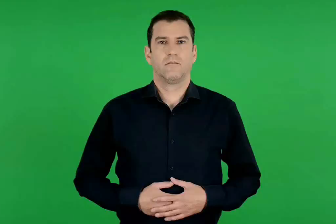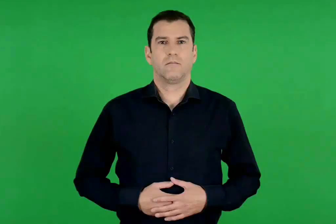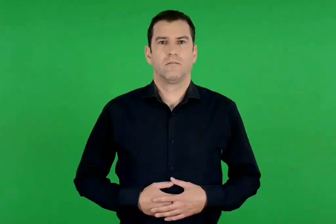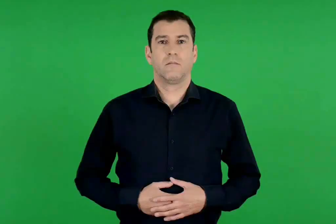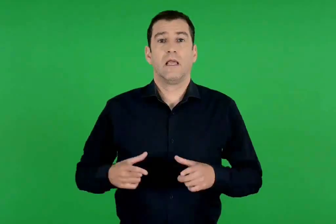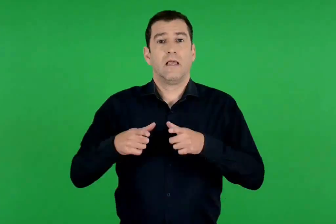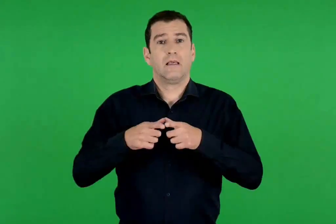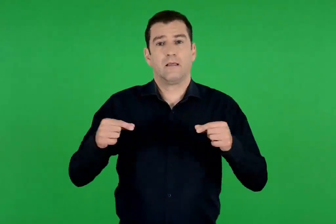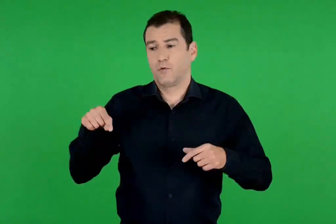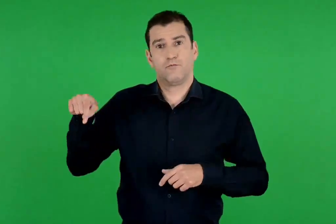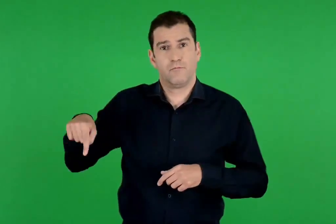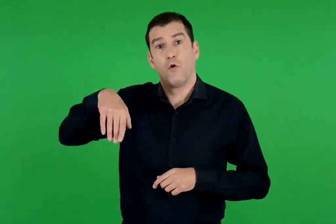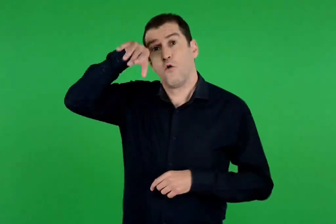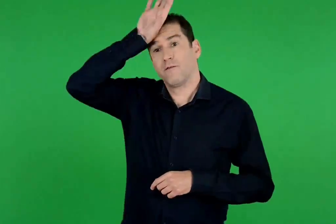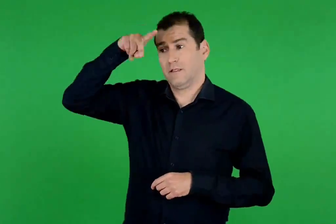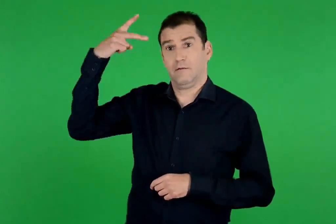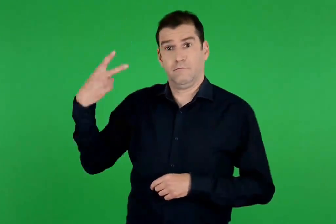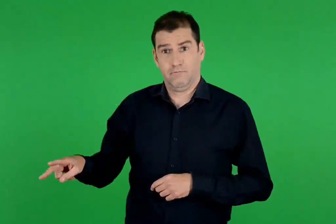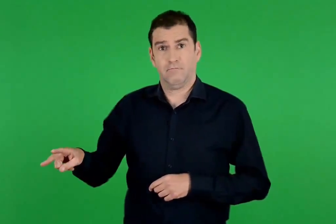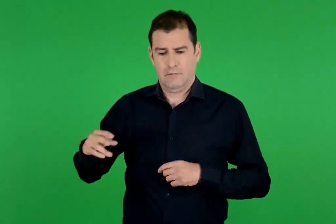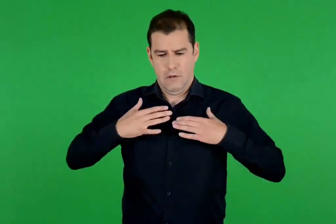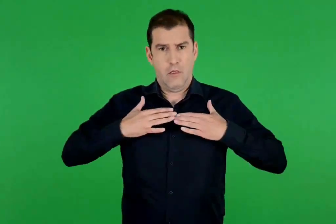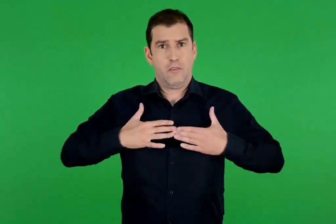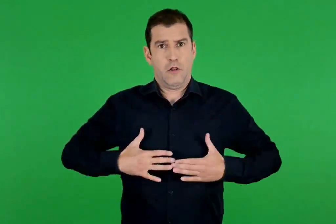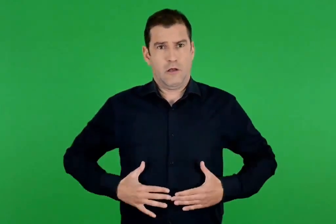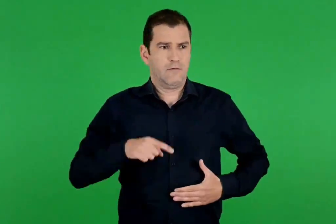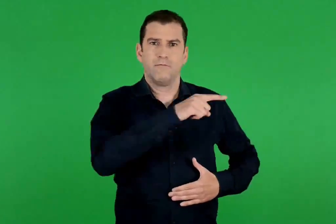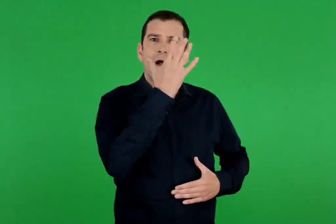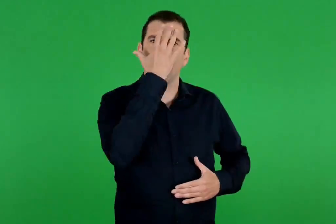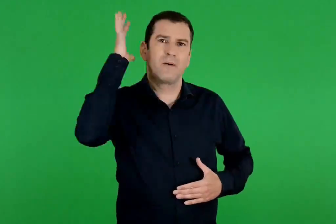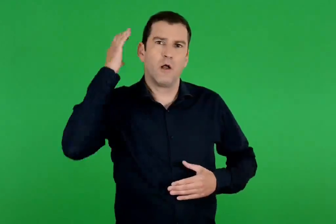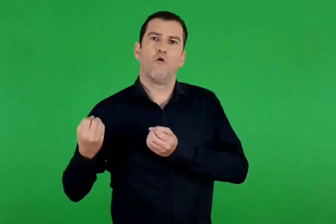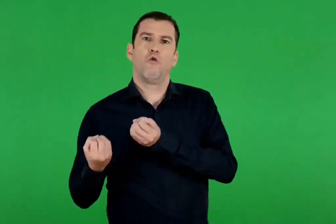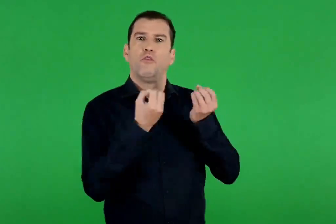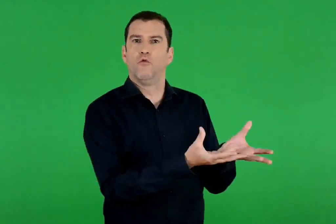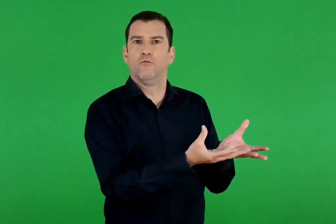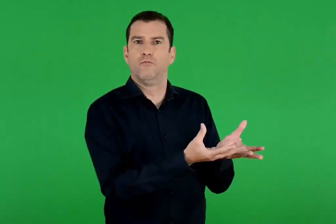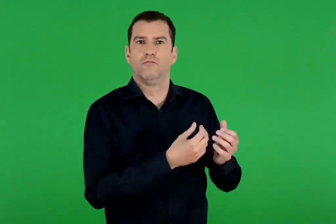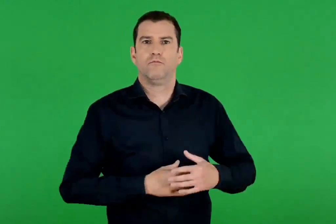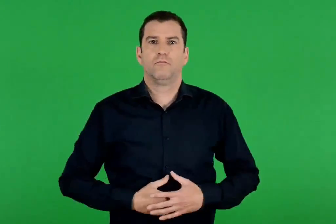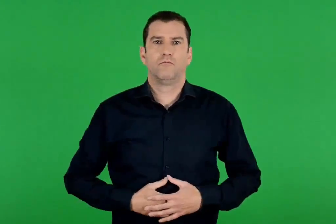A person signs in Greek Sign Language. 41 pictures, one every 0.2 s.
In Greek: ο βασιλιάς της κύπρου χαρίζει θώρακα στον αγαμέμνονα
